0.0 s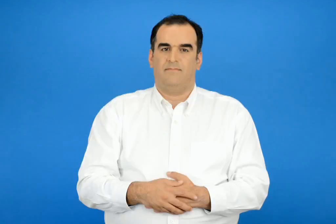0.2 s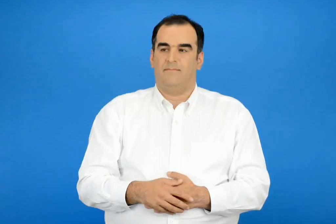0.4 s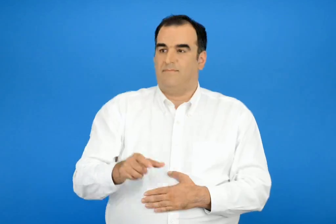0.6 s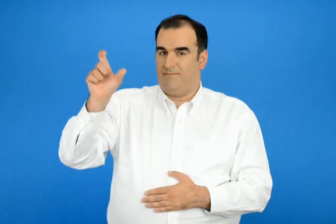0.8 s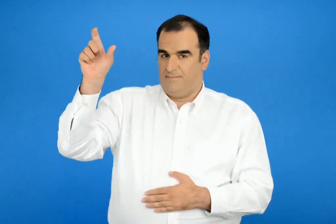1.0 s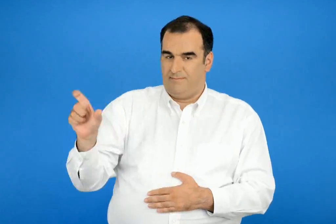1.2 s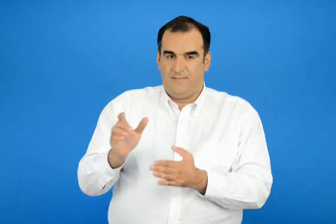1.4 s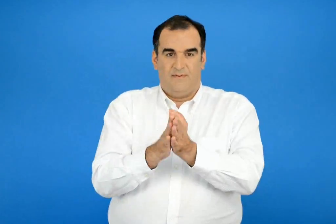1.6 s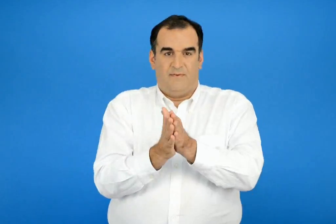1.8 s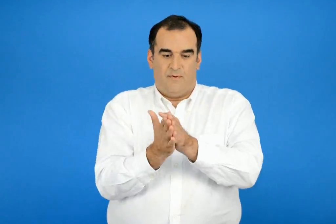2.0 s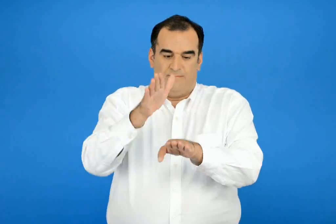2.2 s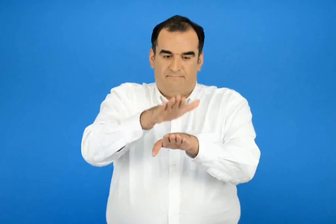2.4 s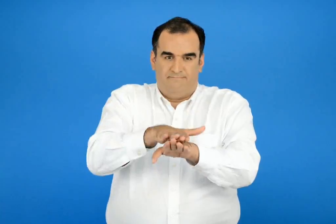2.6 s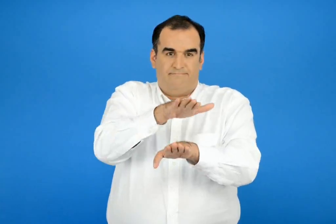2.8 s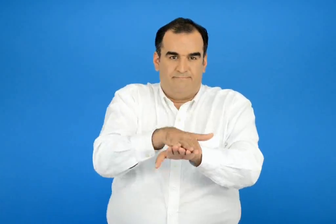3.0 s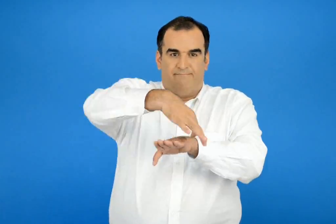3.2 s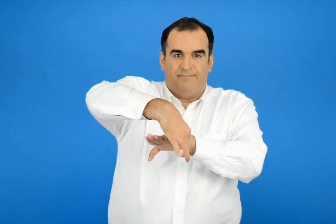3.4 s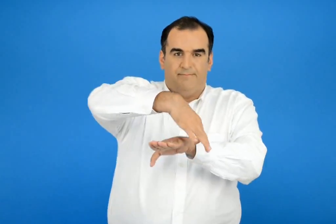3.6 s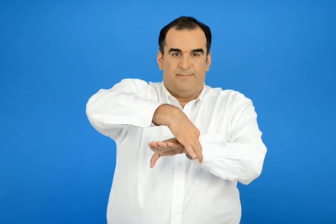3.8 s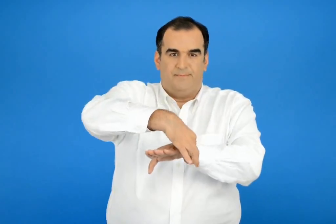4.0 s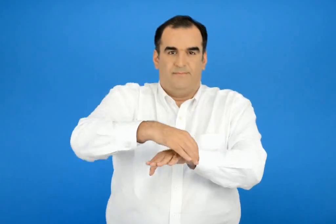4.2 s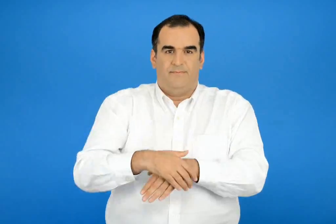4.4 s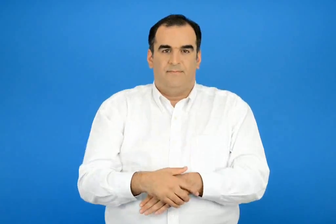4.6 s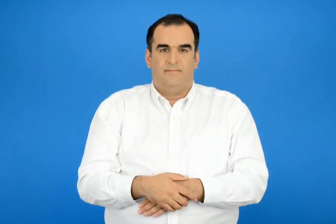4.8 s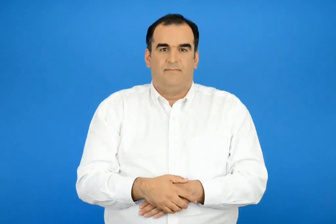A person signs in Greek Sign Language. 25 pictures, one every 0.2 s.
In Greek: ο βιβλιοδέτης
